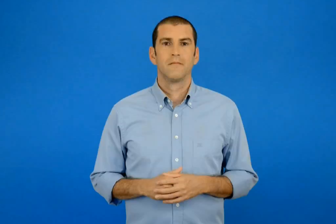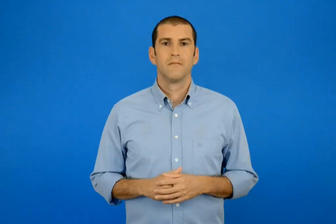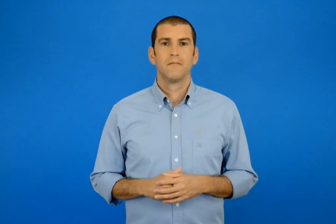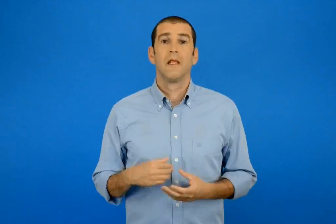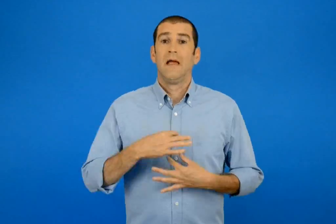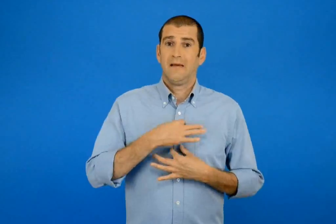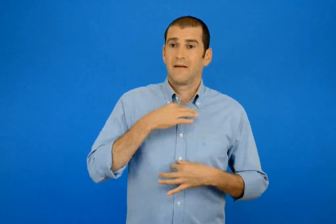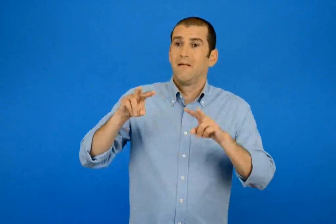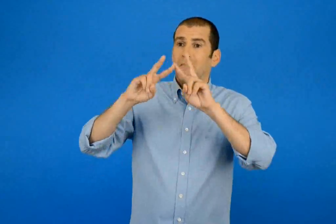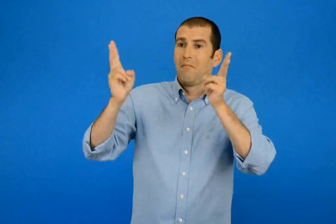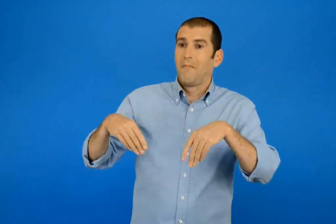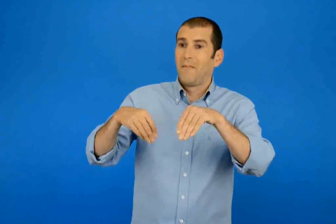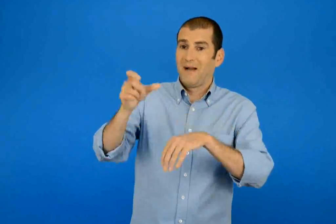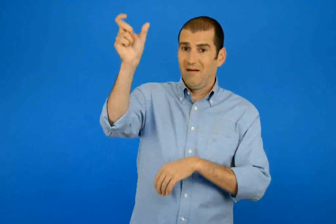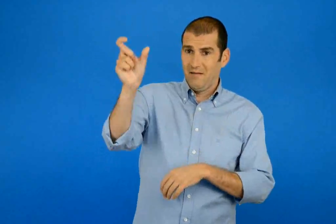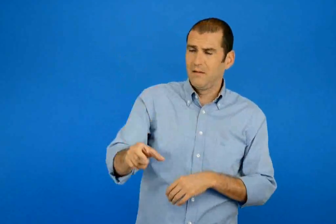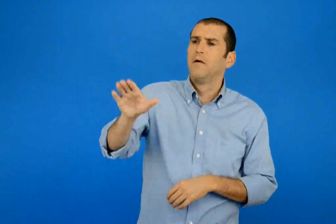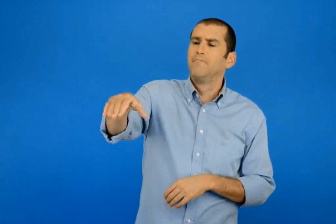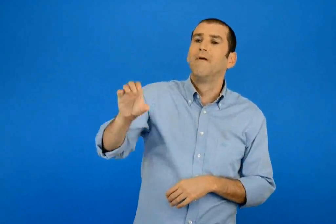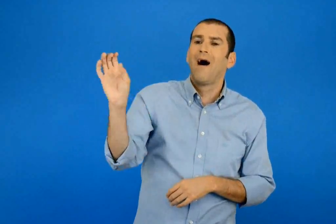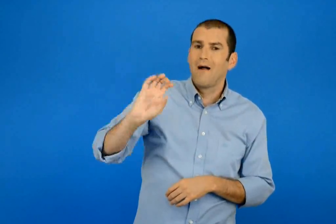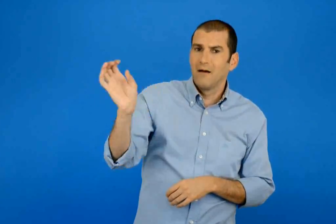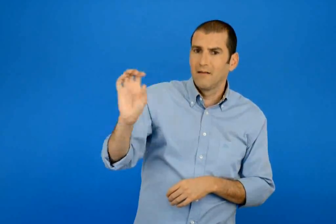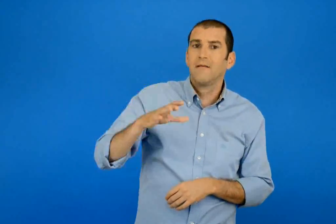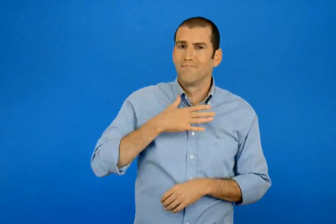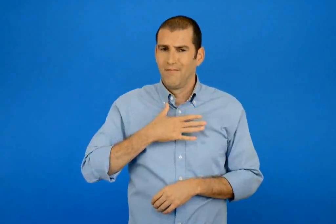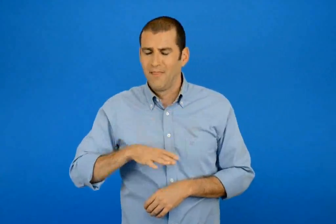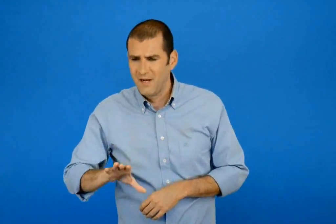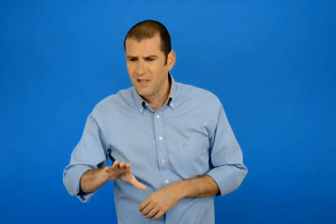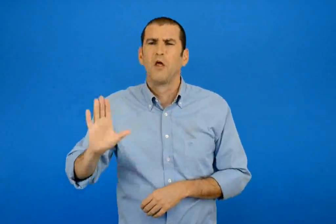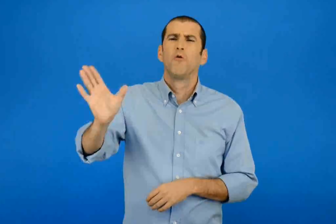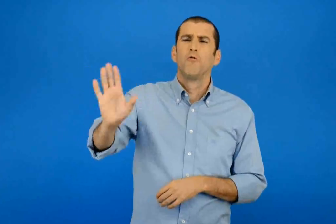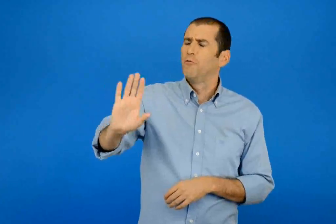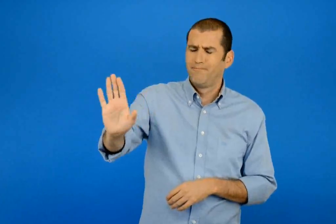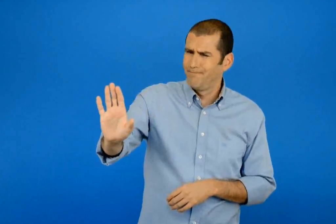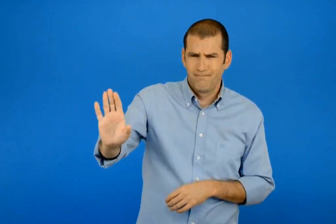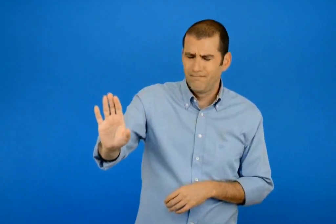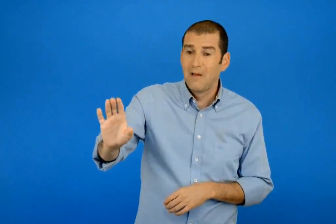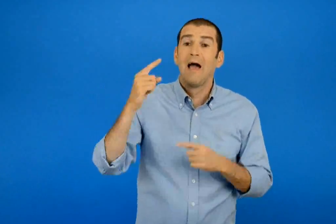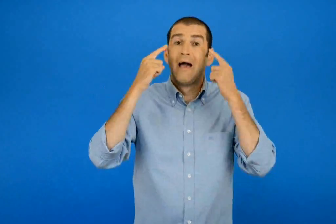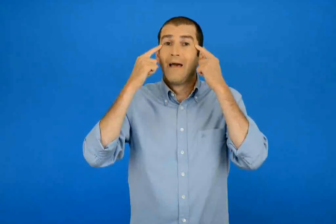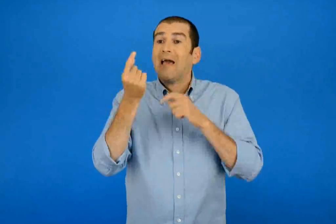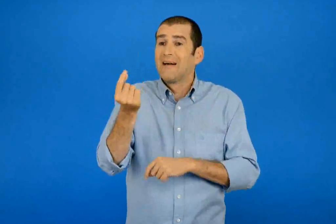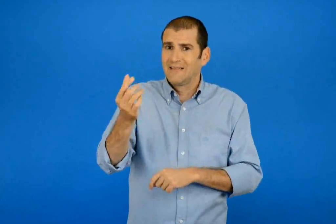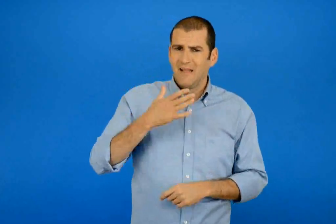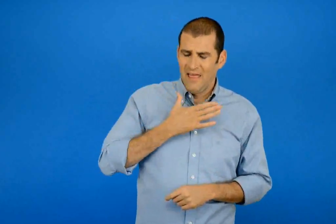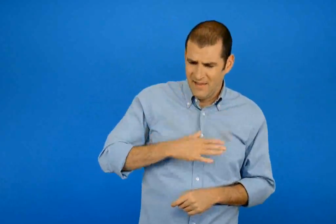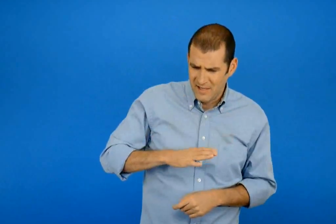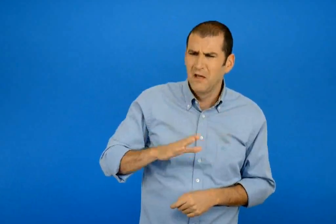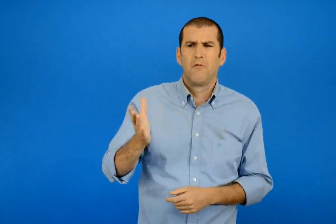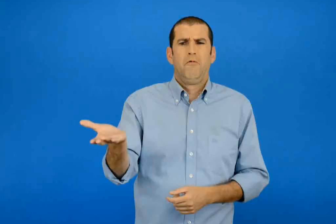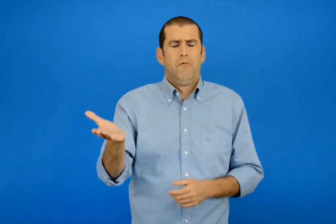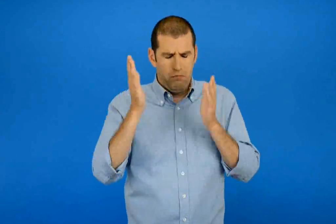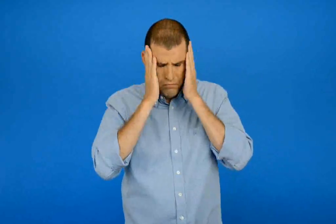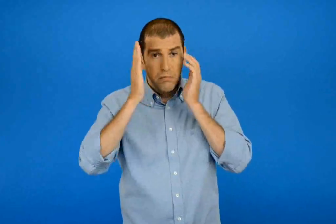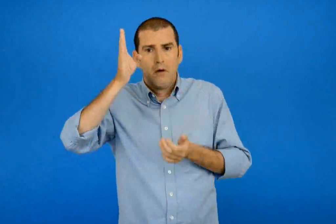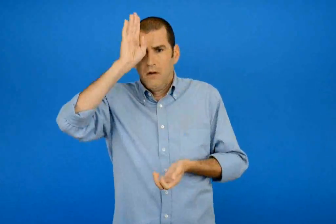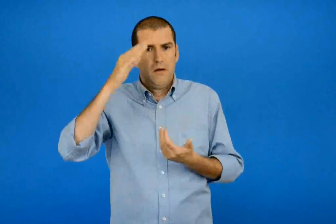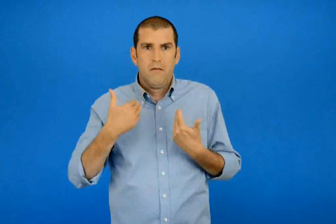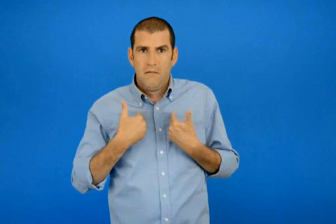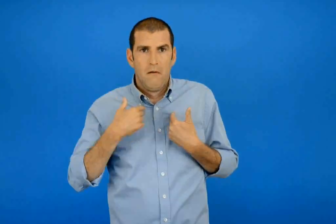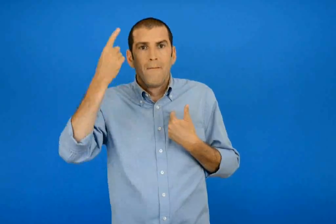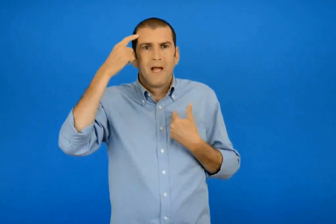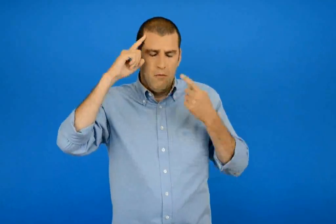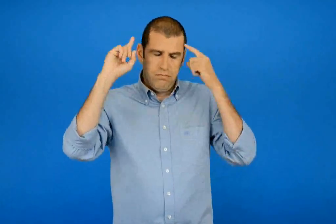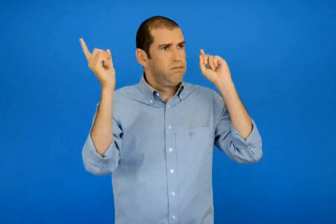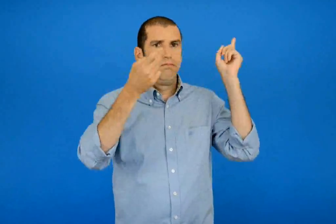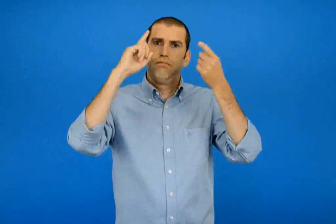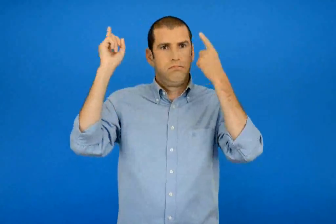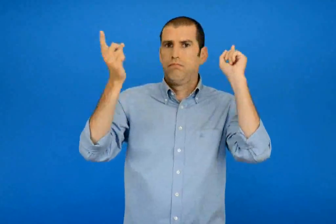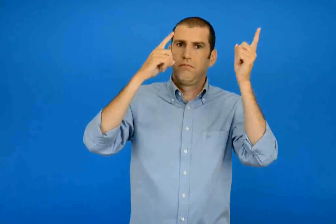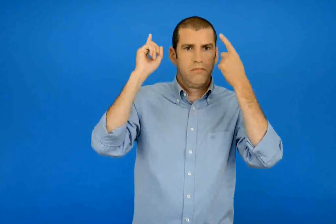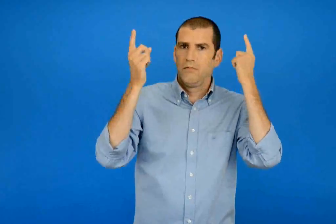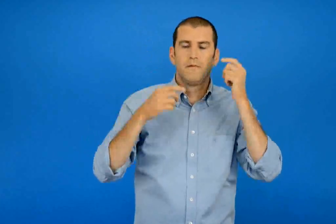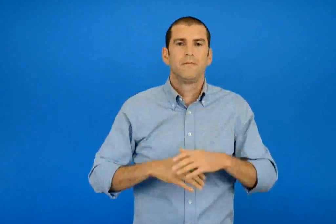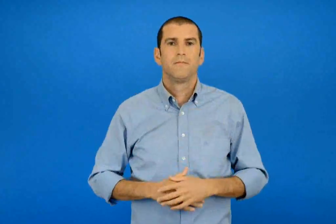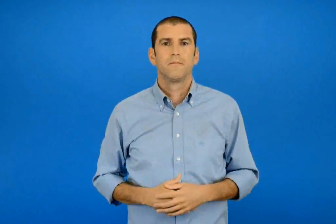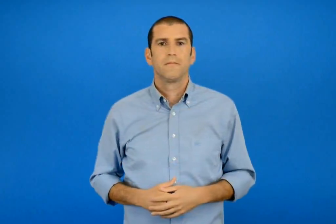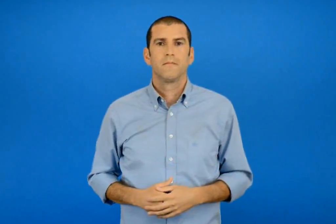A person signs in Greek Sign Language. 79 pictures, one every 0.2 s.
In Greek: κυρ μπακάλη θέλω αλάτι όχι στάσου θέλω ρύζι ποπό θεέ μου το μυαλό μου τι έπαθε κι όλο γυρίζει
